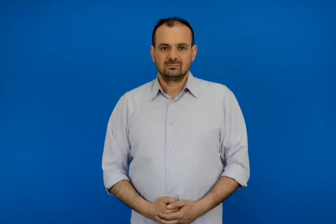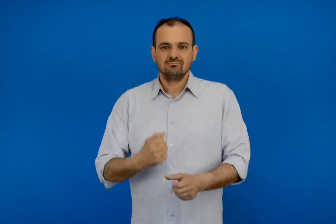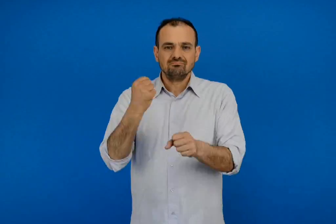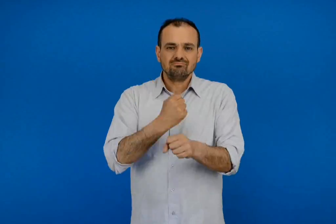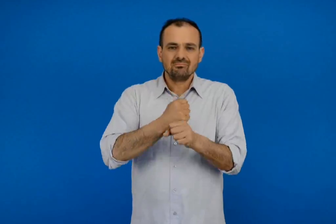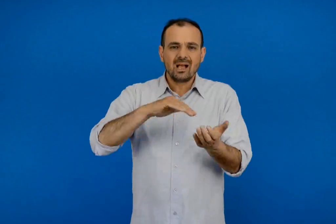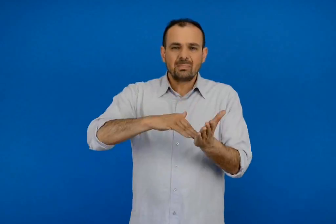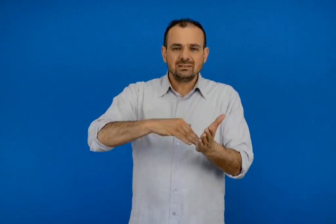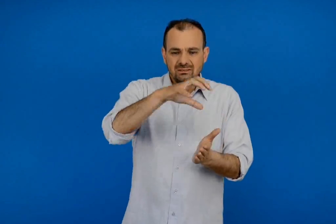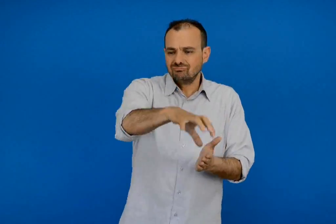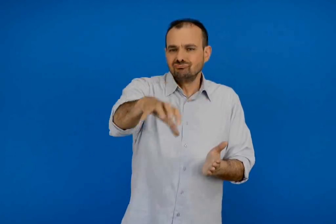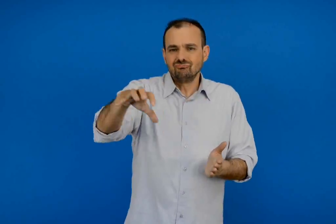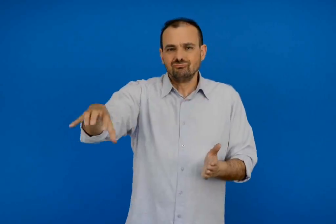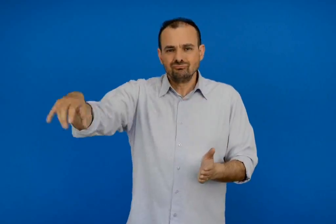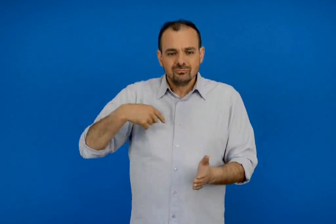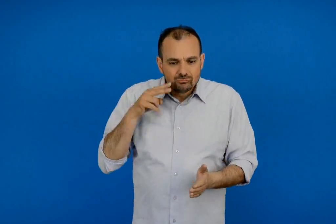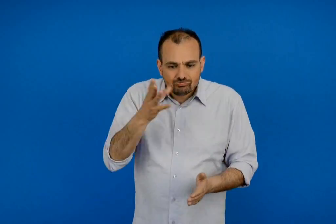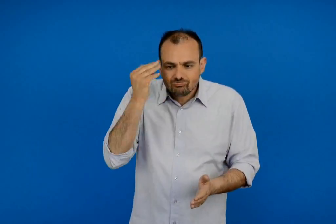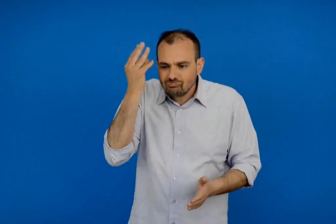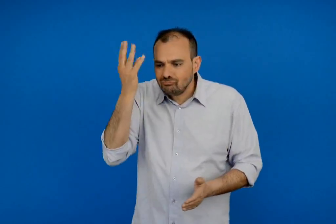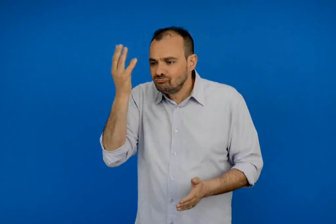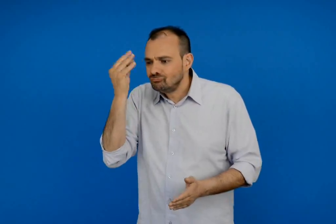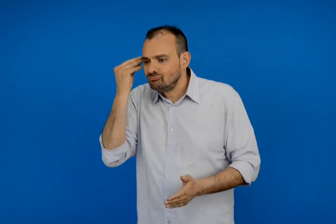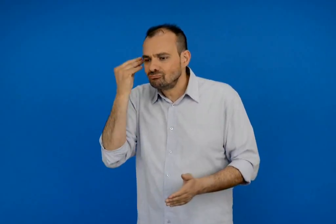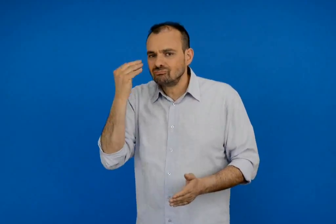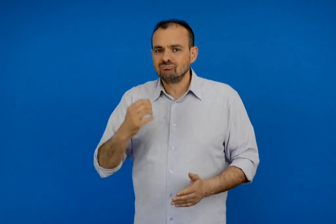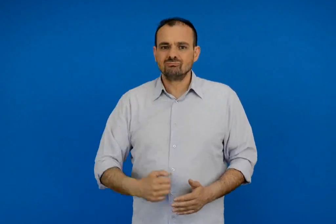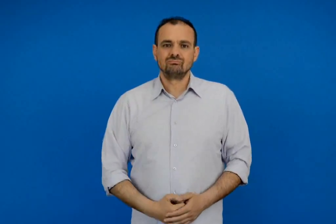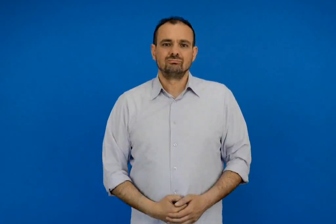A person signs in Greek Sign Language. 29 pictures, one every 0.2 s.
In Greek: γνωρίζω τις υπηρεσίες
